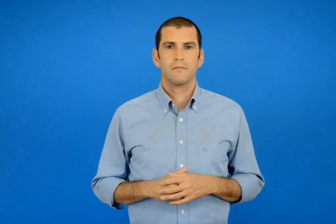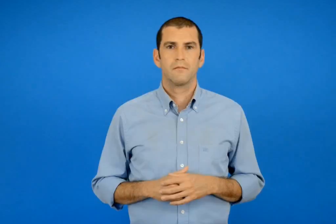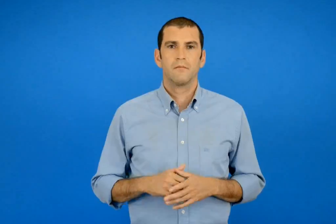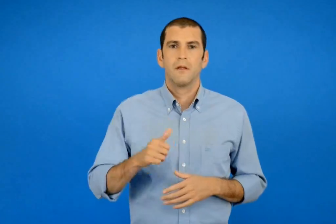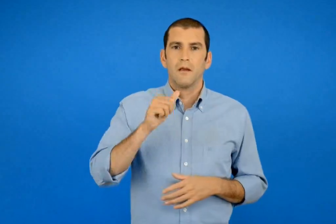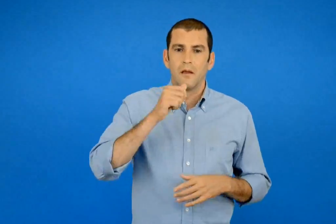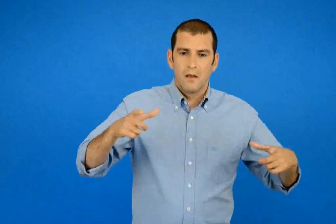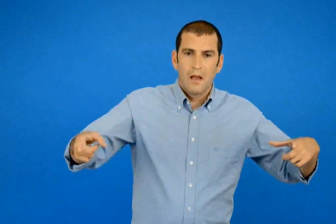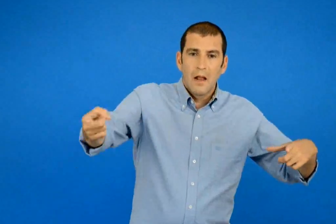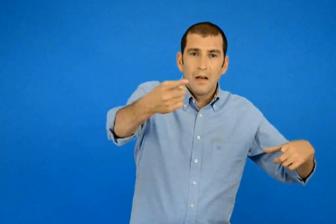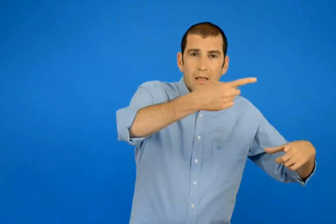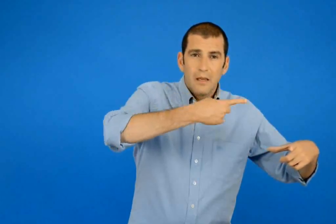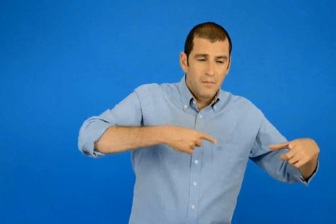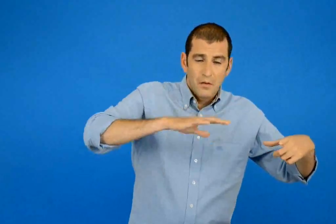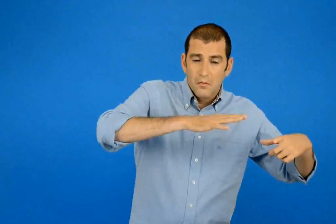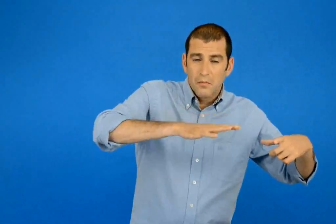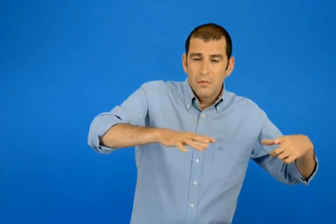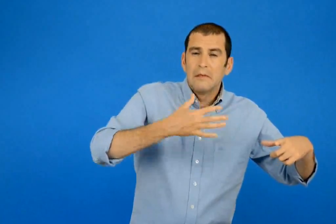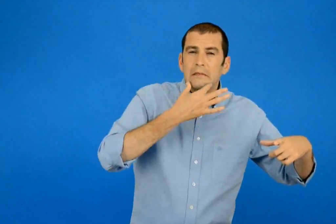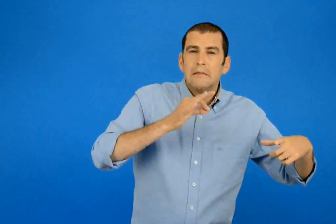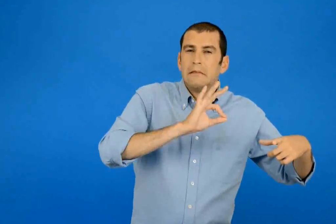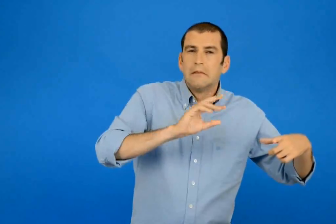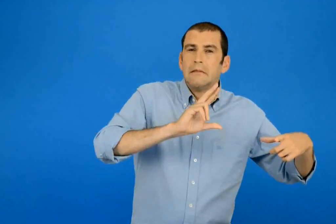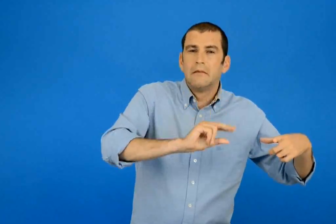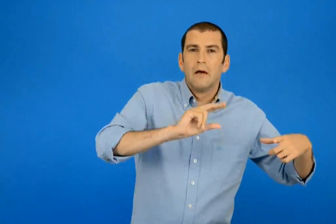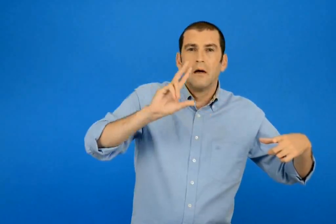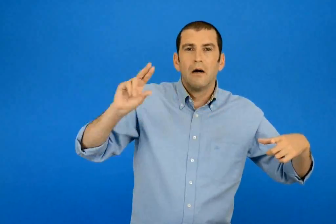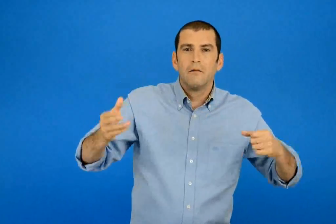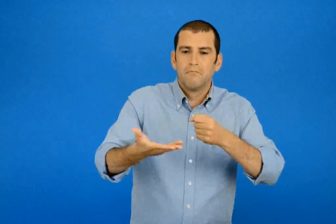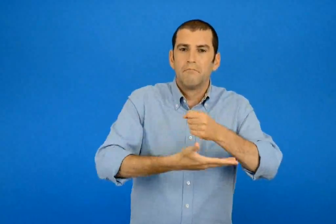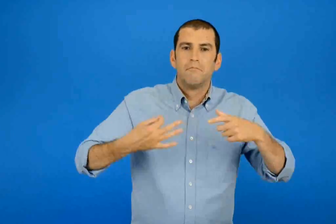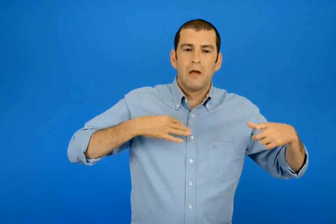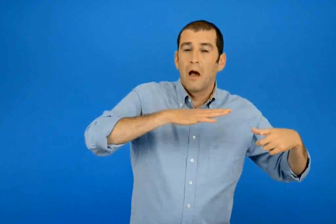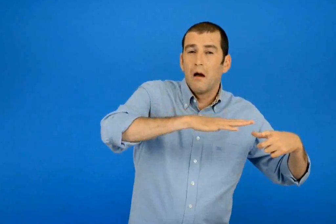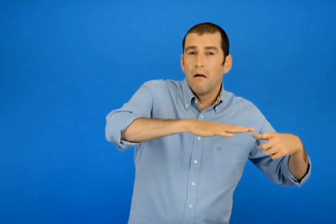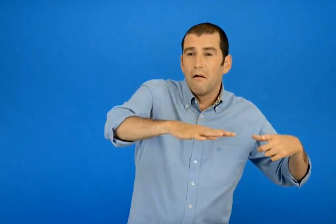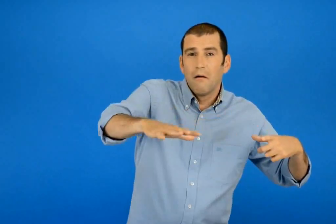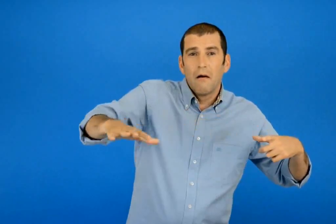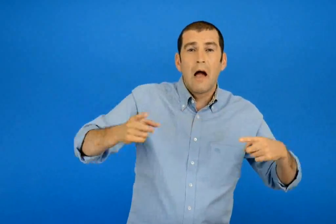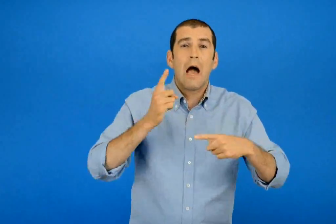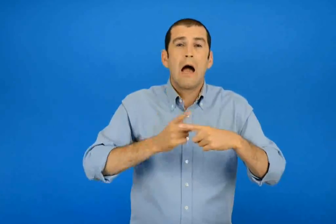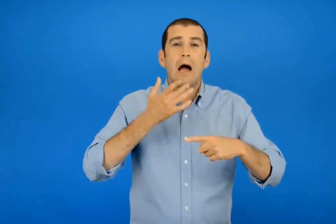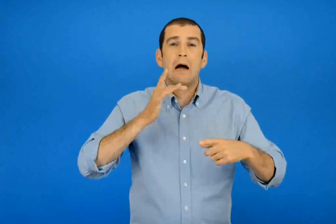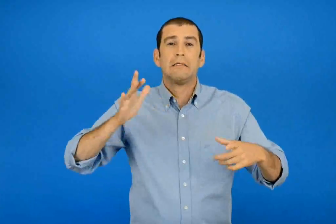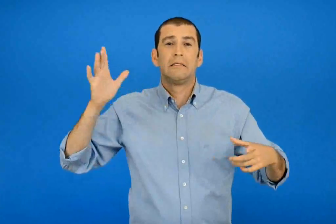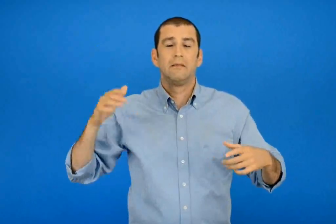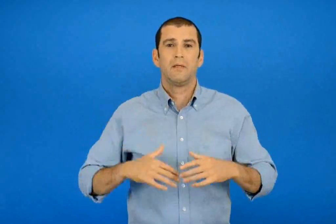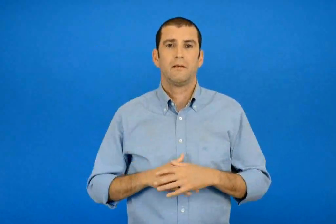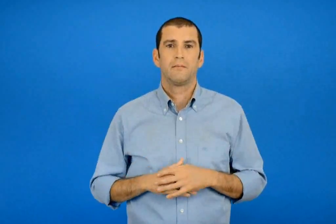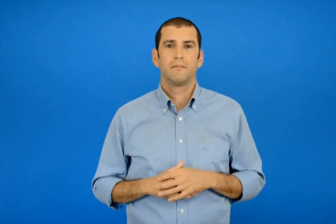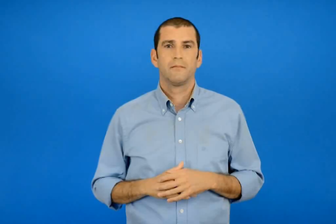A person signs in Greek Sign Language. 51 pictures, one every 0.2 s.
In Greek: η λίμνη φαντάζει σαν ασημένιος κάμπος
